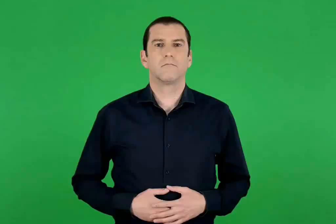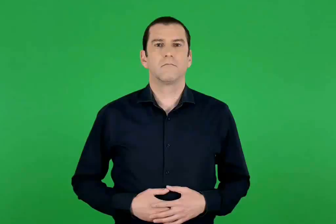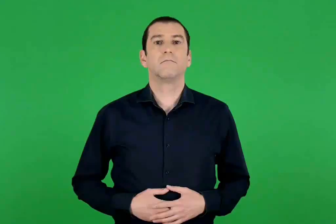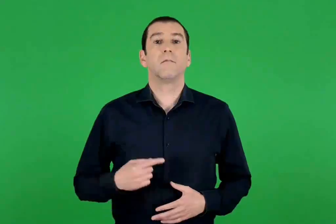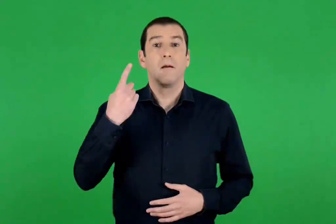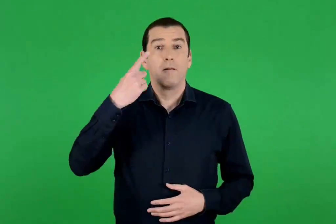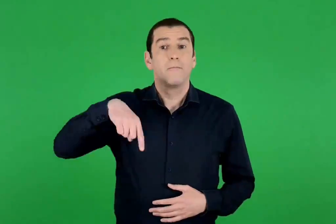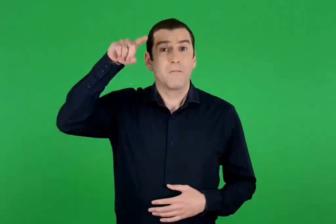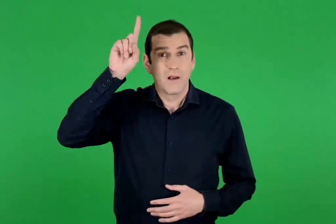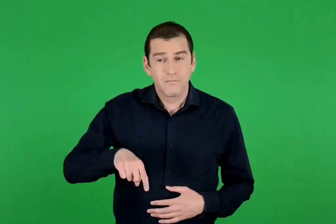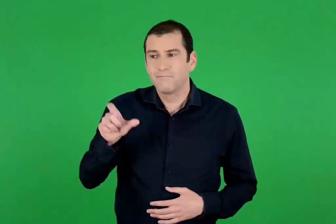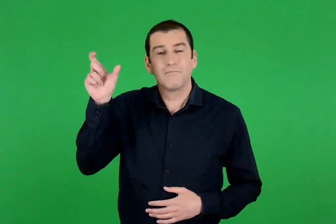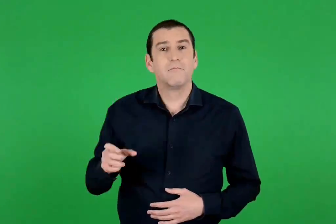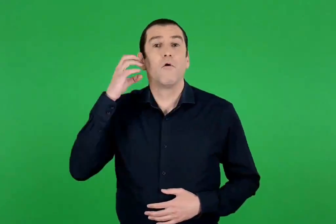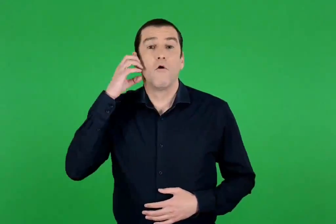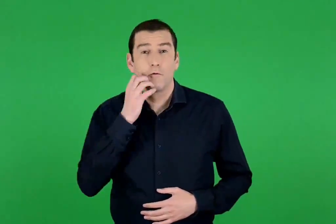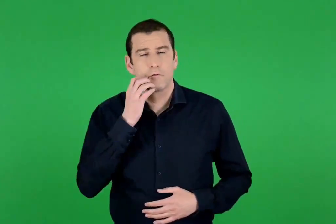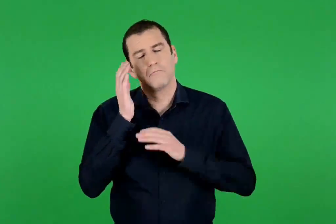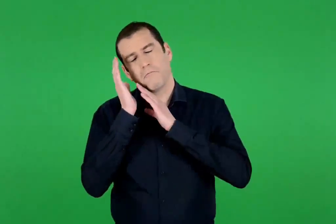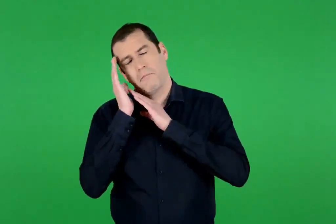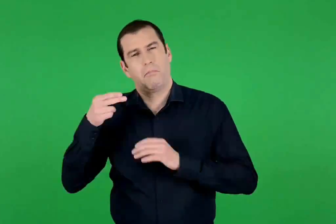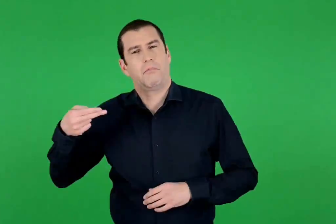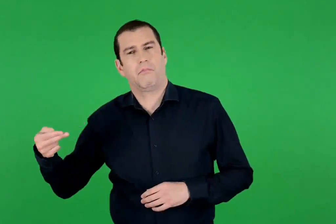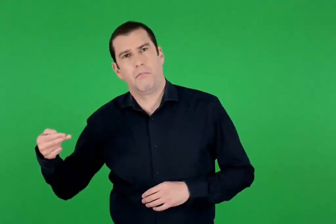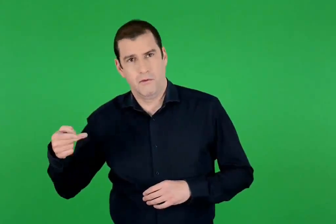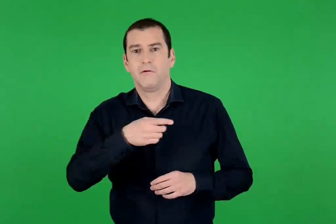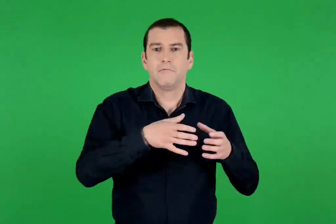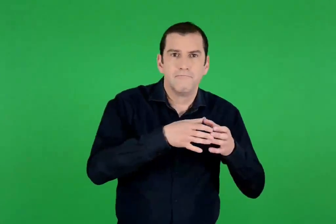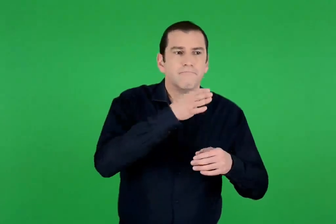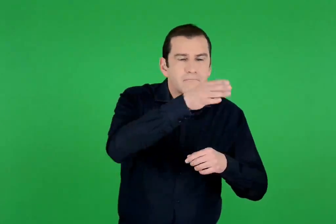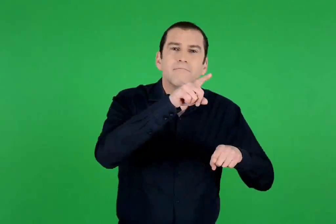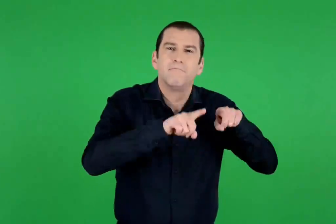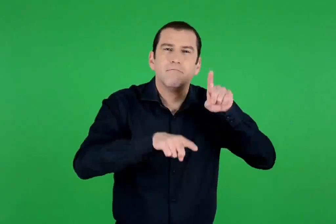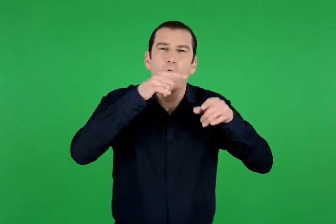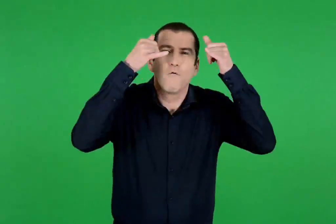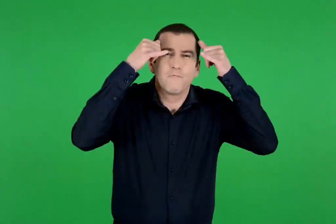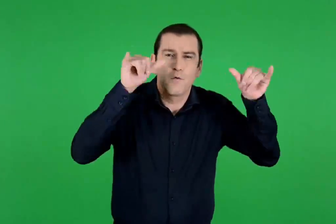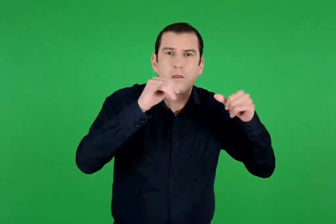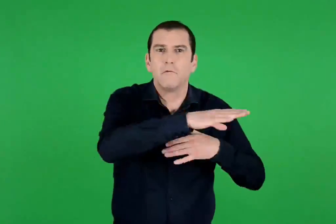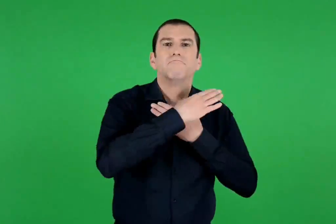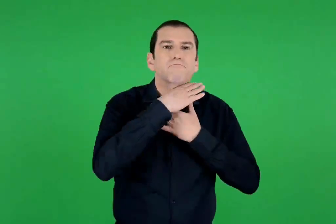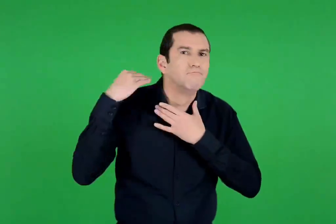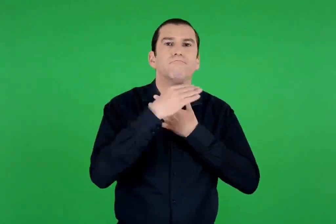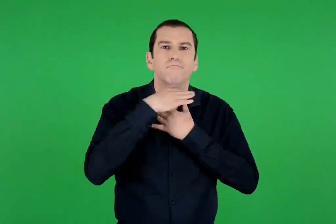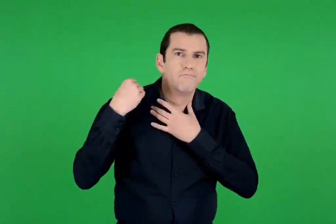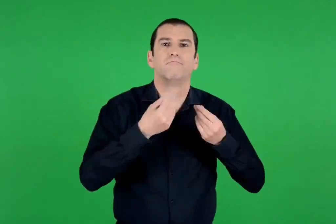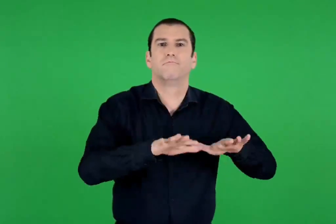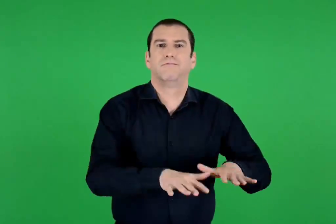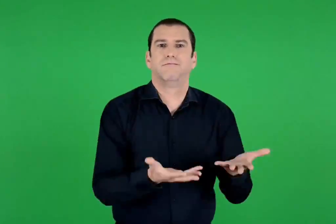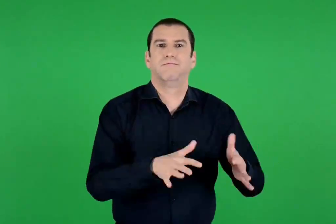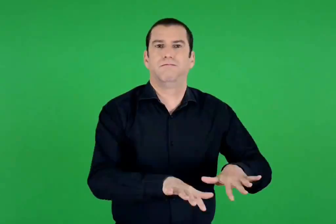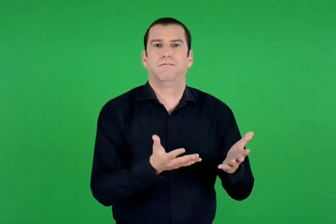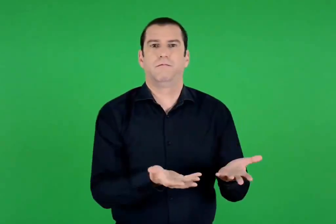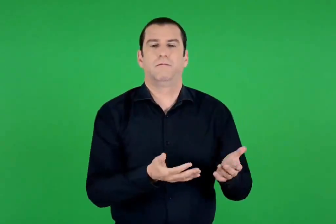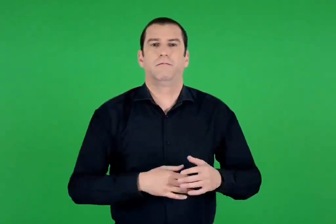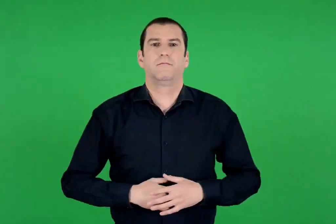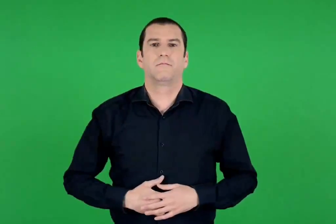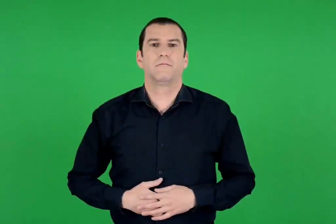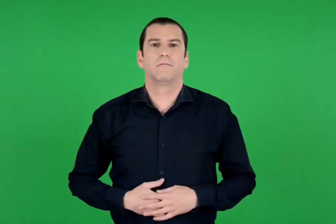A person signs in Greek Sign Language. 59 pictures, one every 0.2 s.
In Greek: μια μέρα όμως , που ο οδυσσέας κοιμόταν , έσφαξαν μερικά βόδια και τα έψησαν
